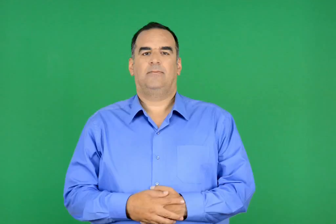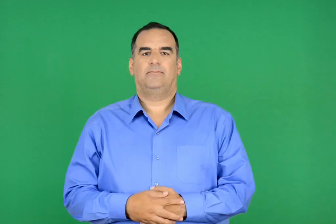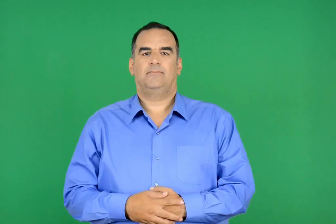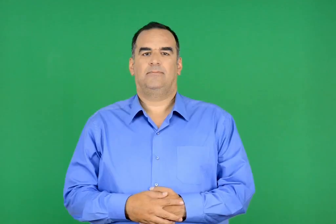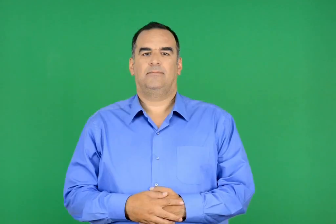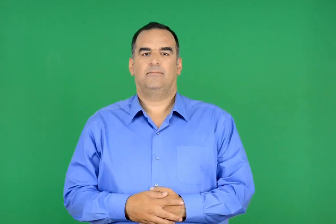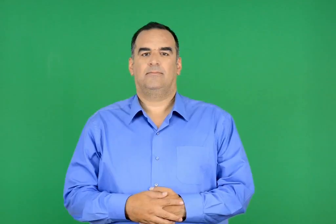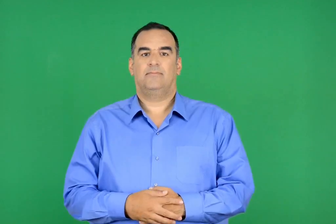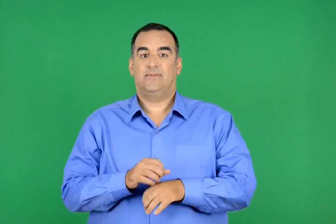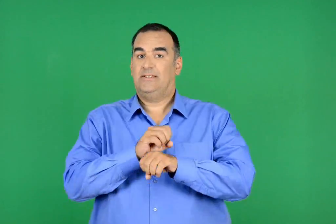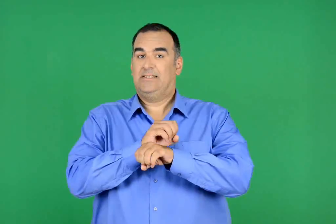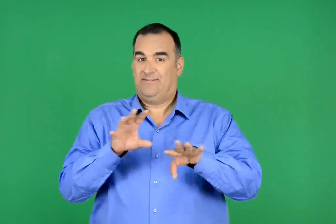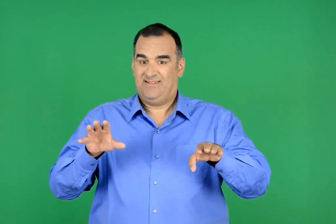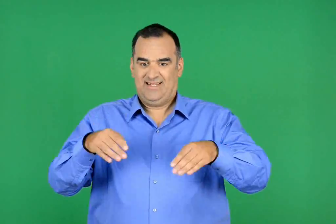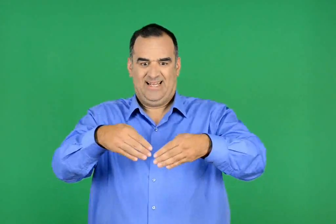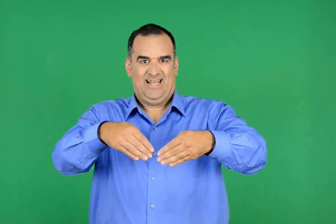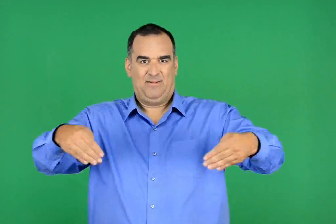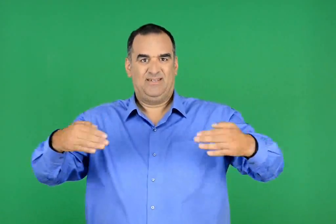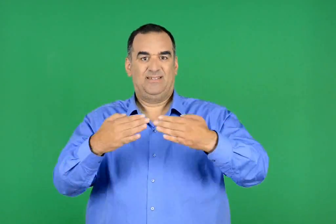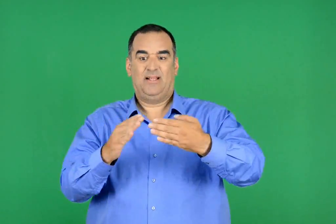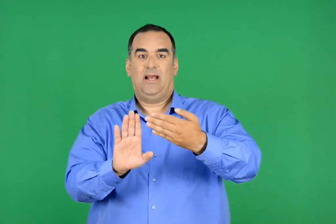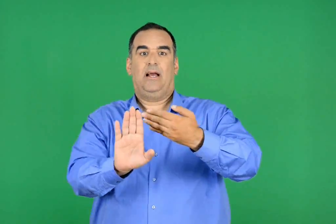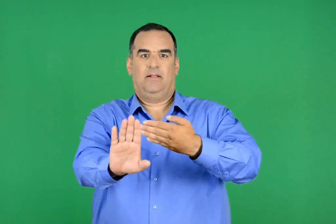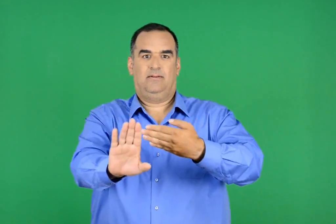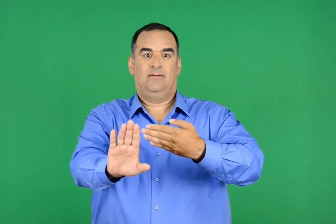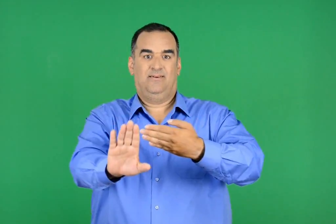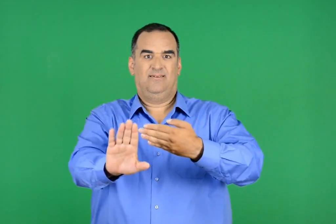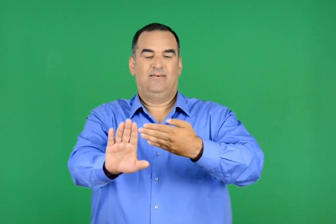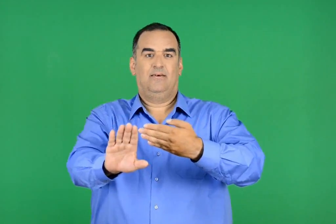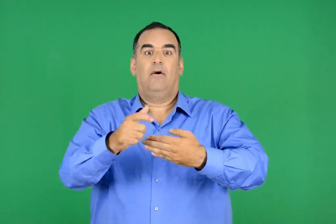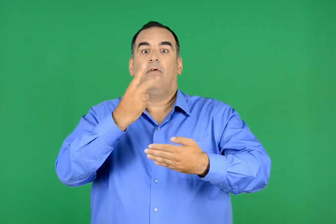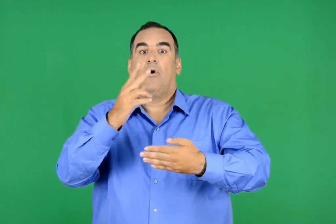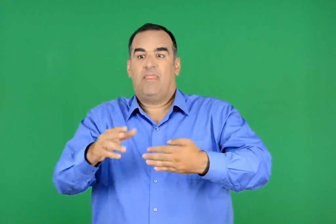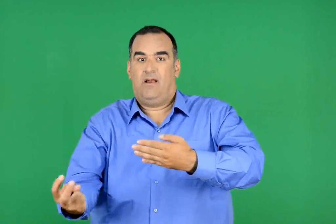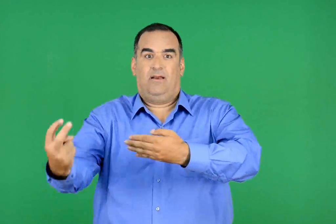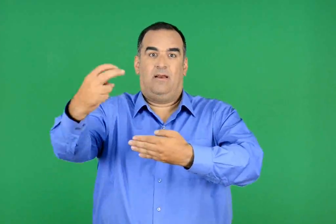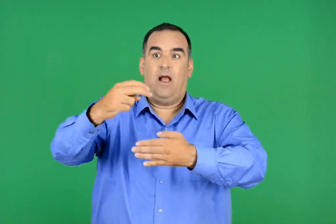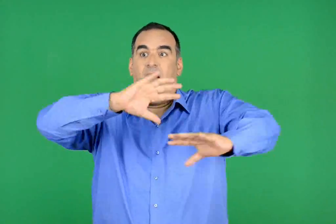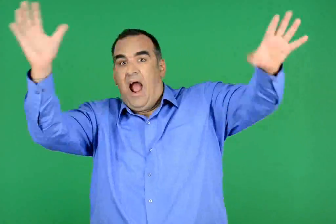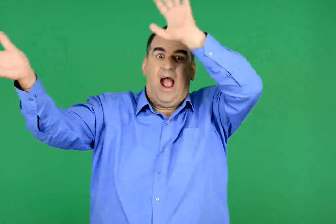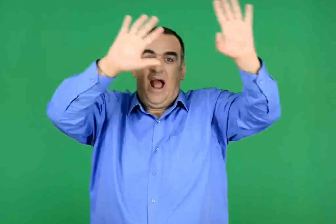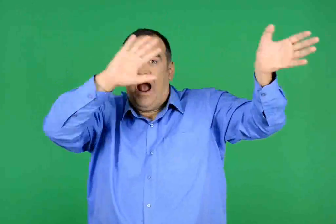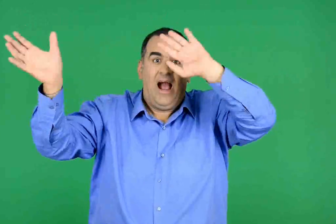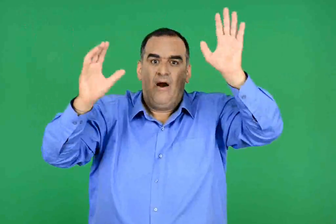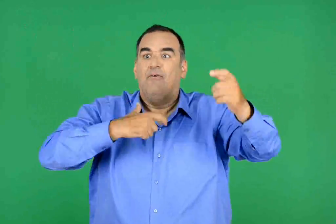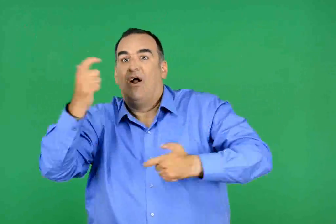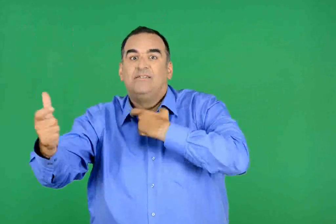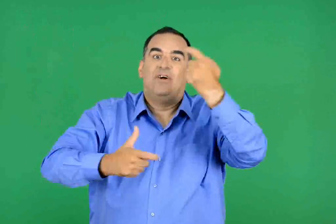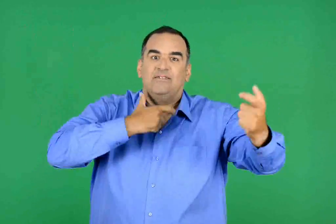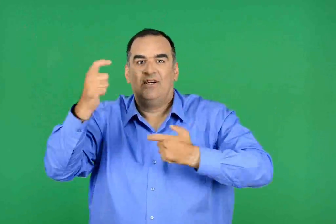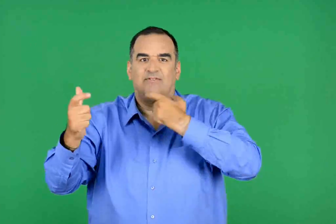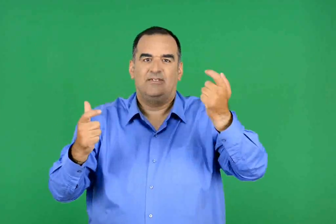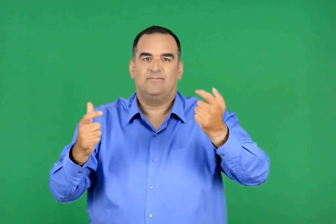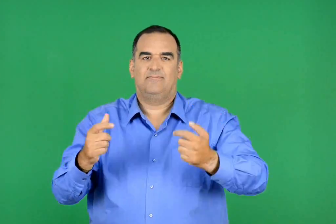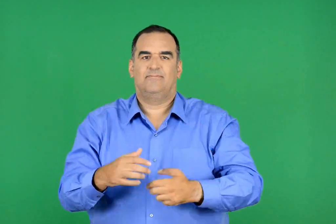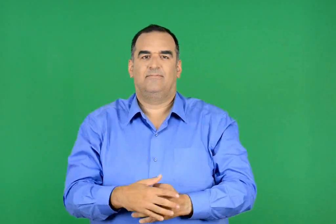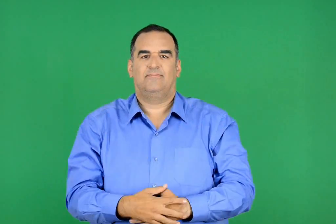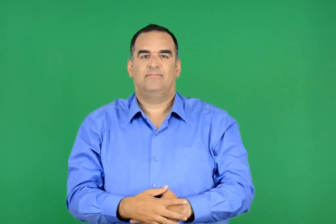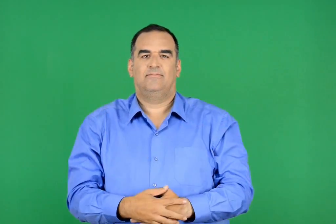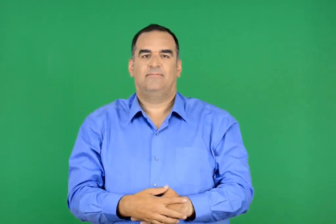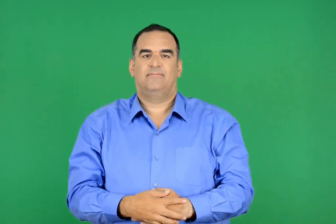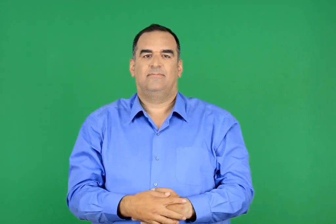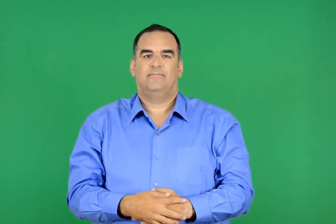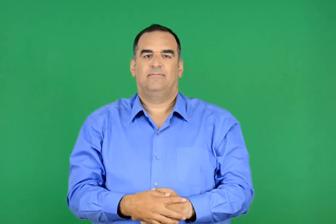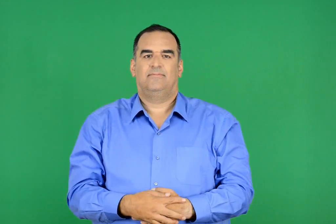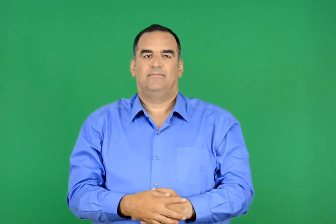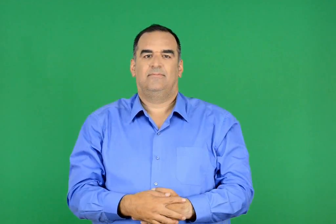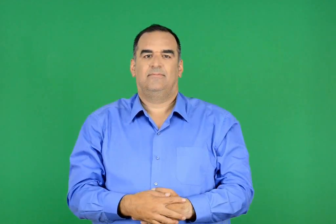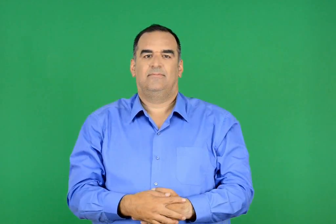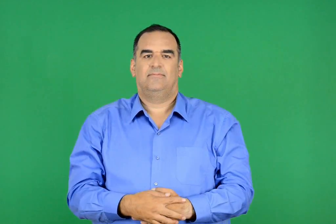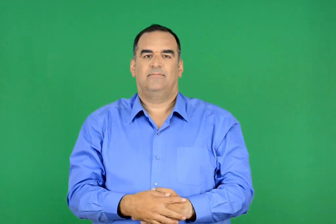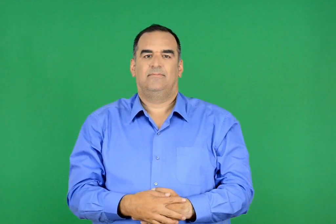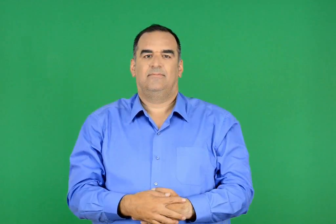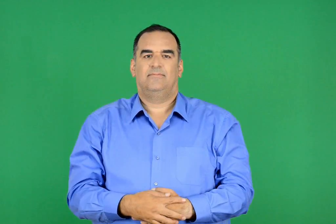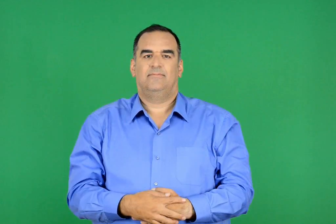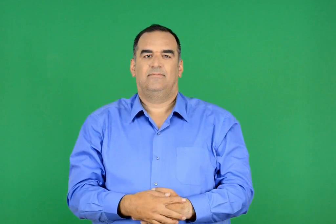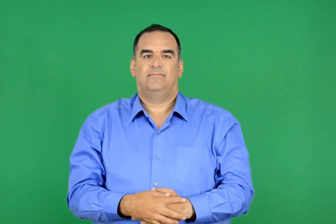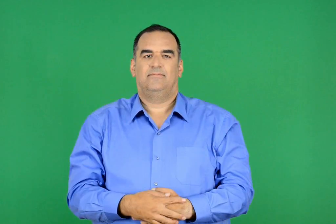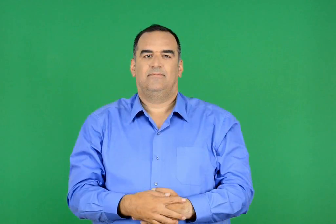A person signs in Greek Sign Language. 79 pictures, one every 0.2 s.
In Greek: ξαφνικά λίγο πιο κάτω κατά το βορρά , λίγο πιο πέρα από τη γραμμή από μια άλλη ταράτσα αντίκρυ , δυο άλλα παιδιά κουνούσαν τα χέρια χαρούμενα και ξεφώνιζαν
